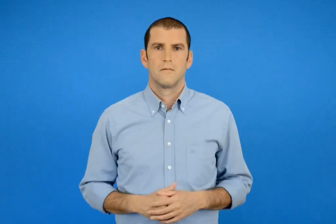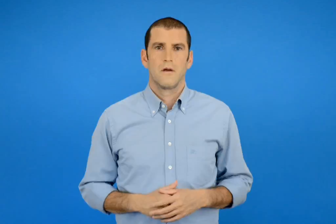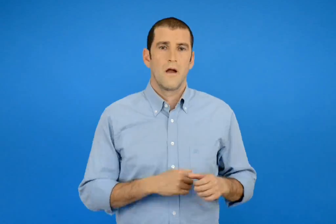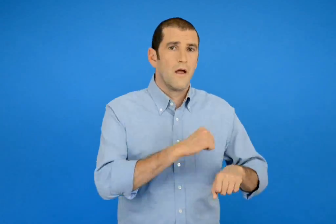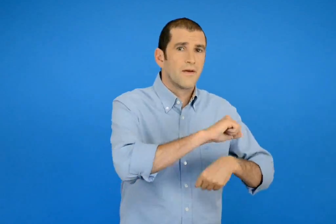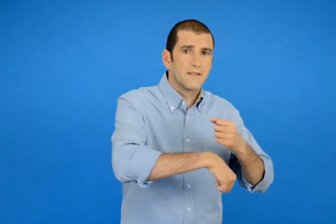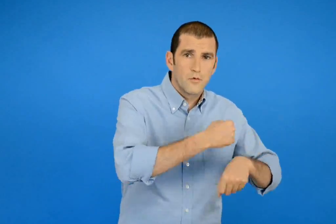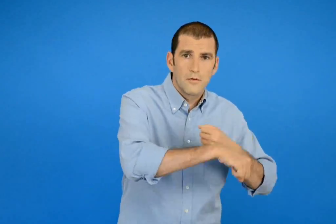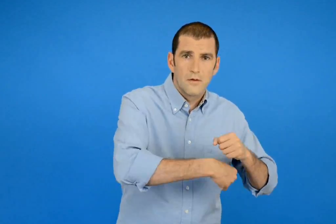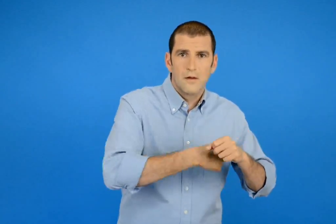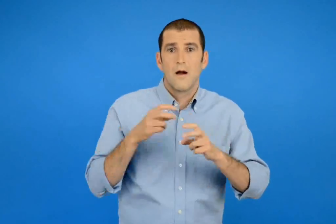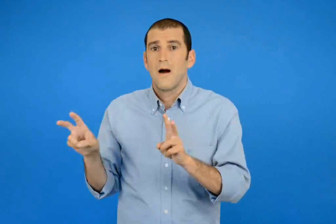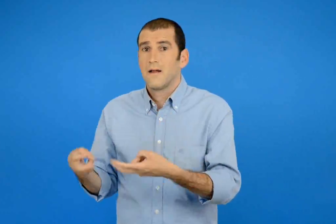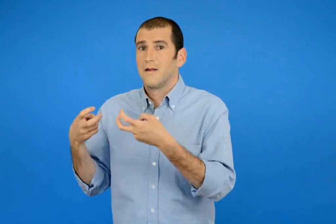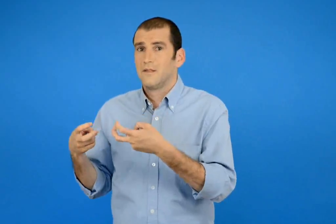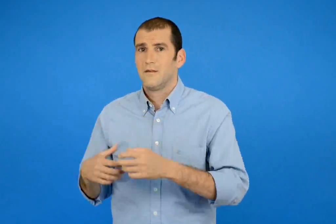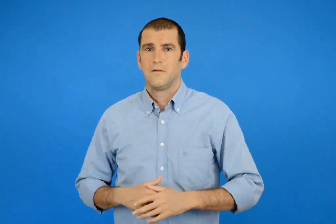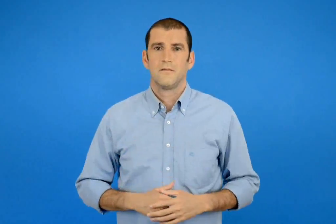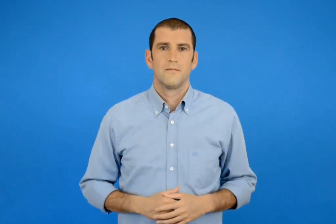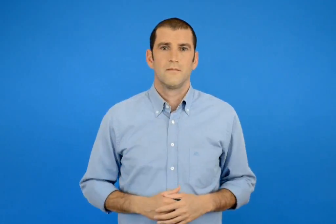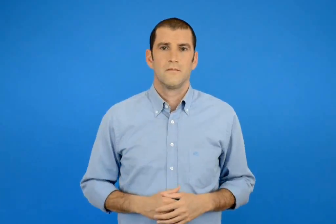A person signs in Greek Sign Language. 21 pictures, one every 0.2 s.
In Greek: δραστηριότητα – ανακάλυψη
